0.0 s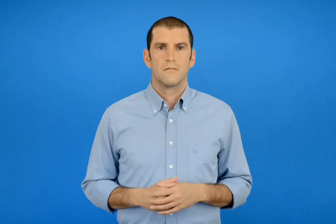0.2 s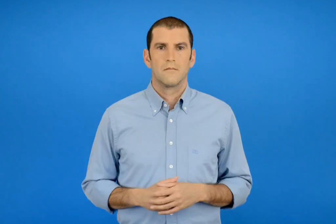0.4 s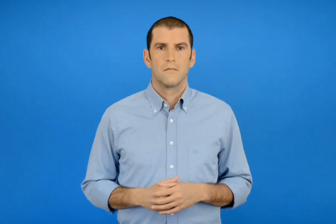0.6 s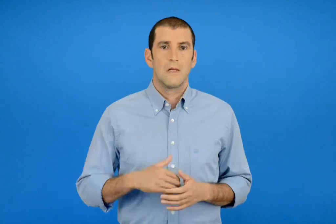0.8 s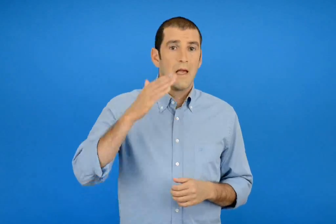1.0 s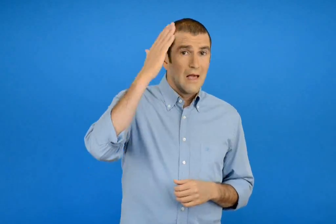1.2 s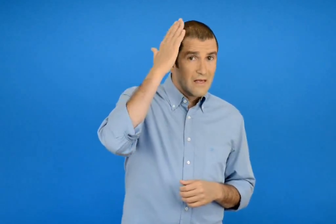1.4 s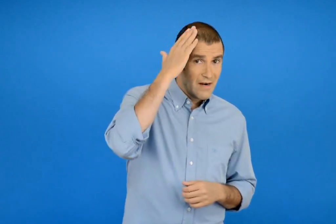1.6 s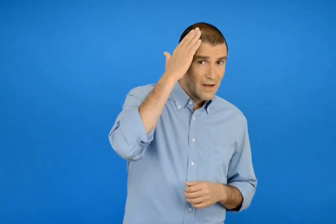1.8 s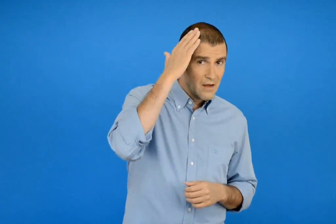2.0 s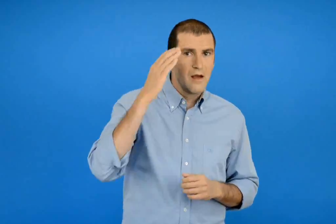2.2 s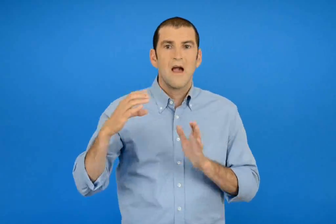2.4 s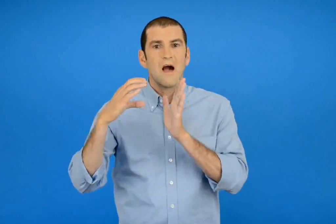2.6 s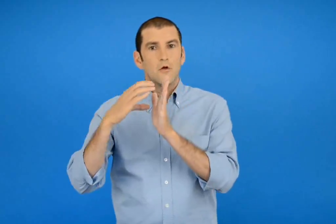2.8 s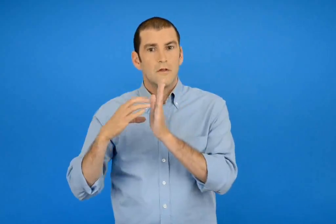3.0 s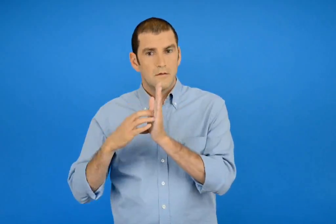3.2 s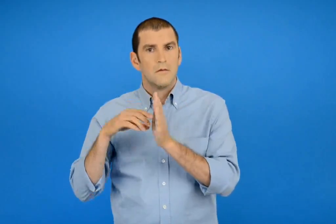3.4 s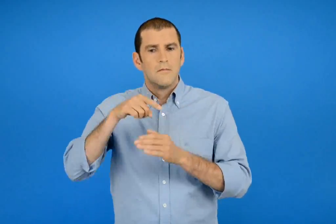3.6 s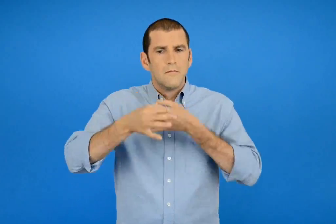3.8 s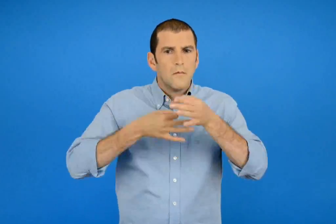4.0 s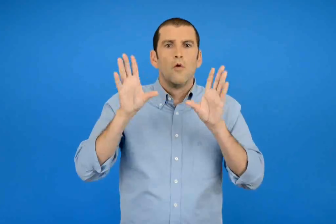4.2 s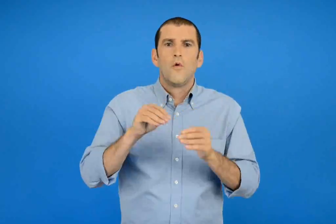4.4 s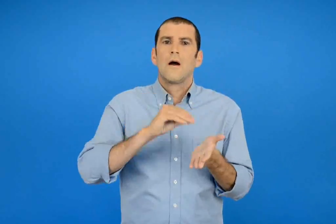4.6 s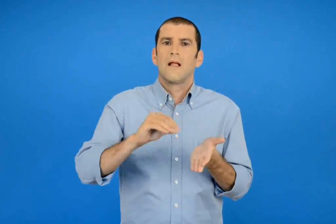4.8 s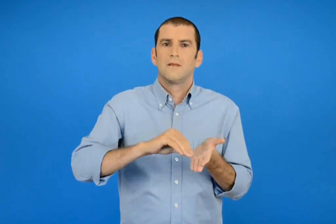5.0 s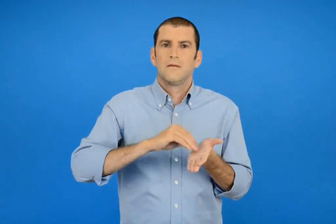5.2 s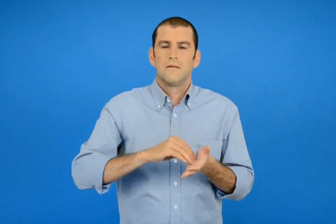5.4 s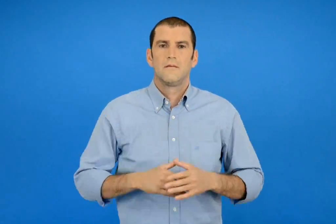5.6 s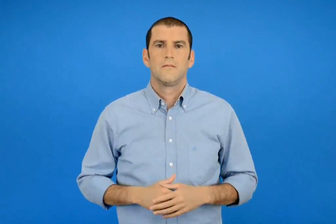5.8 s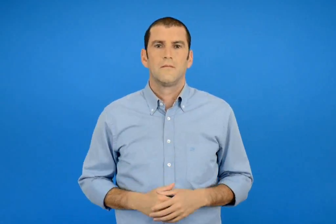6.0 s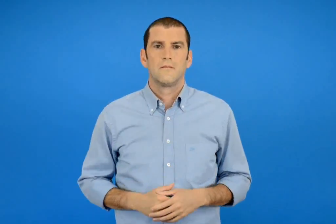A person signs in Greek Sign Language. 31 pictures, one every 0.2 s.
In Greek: κεφάλαια και ενότητα οπού αναφέρεται το επαναληπτικό
